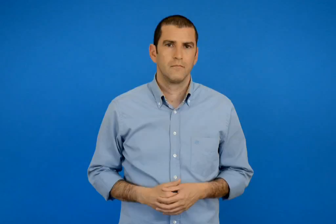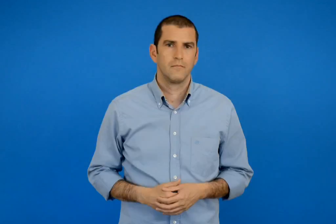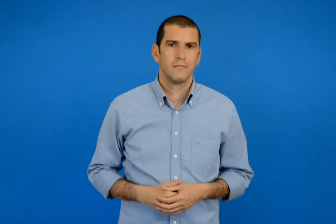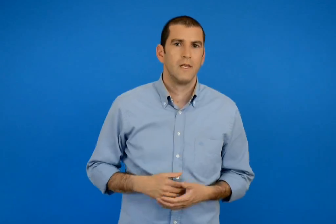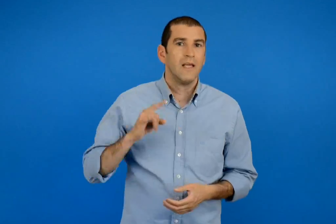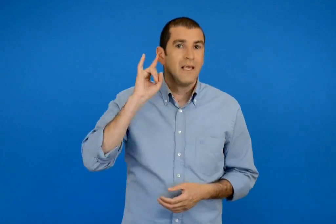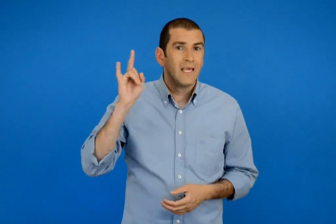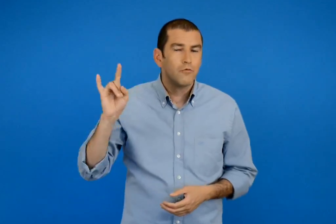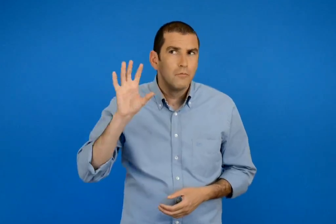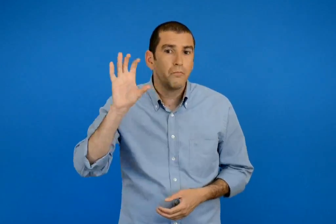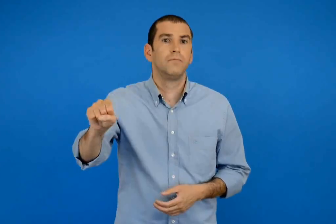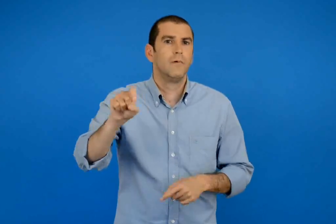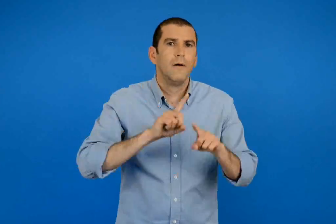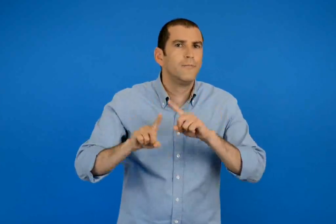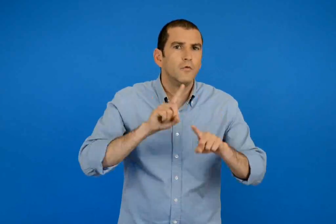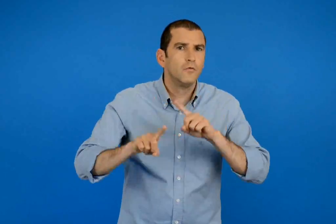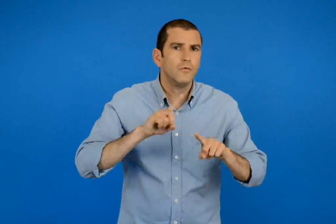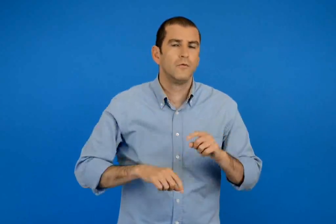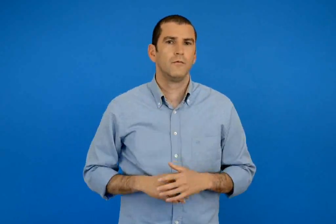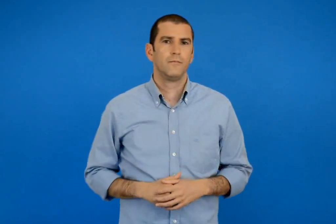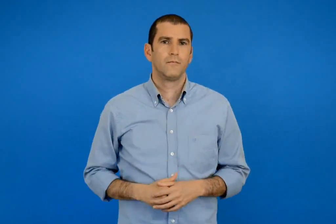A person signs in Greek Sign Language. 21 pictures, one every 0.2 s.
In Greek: ποιους ήχους αναγνωρίζουμε ;
